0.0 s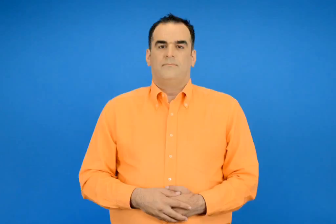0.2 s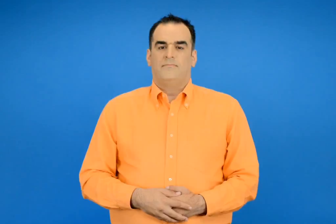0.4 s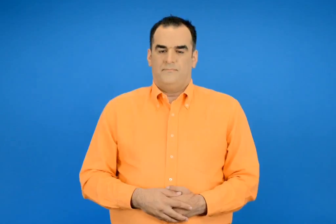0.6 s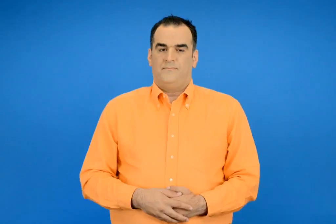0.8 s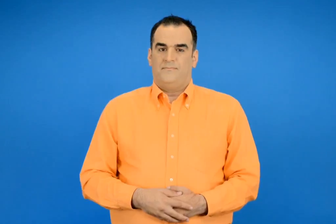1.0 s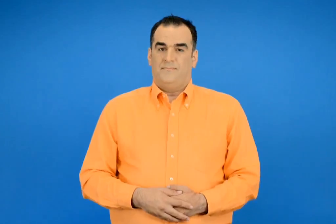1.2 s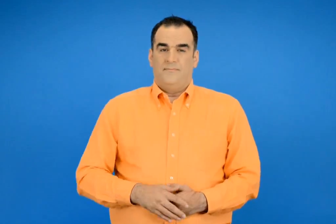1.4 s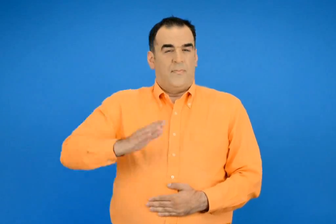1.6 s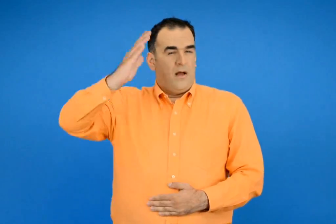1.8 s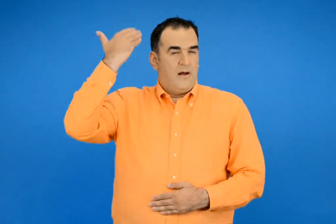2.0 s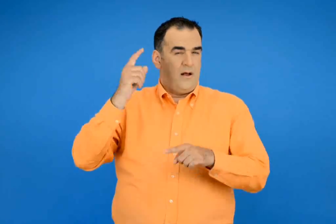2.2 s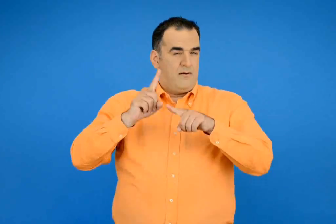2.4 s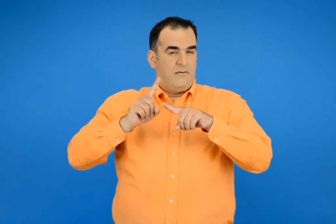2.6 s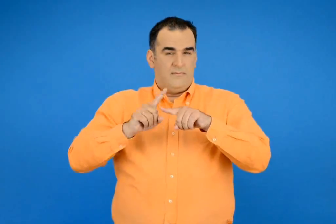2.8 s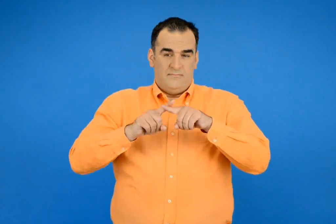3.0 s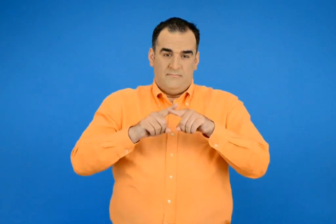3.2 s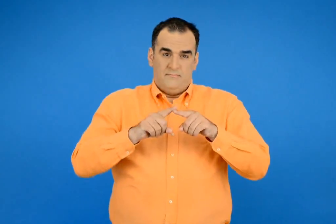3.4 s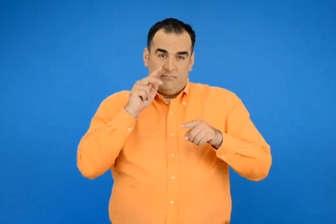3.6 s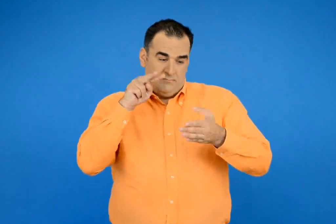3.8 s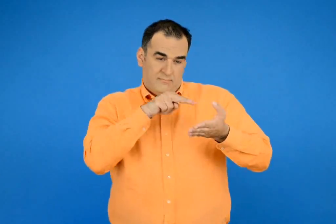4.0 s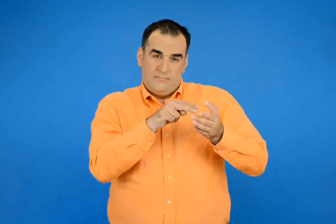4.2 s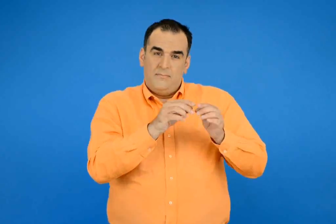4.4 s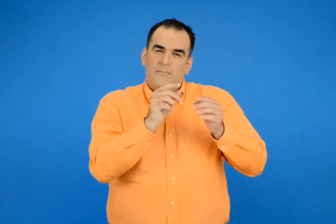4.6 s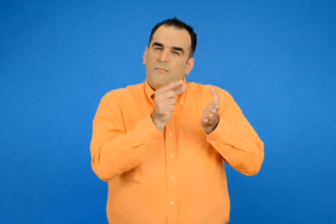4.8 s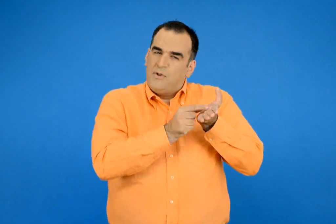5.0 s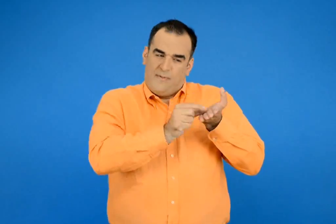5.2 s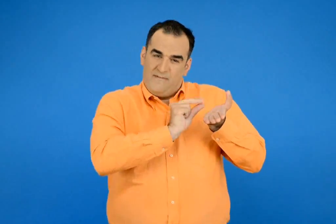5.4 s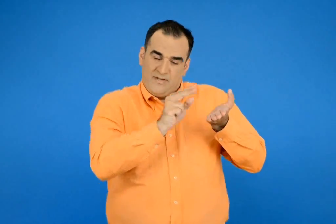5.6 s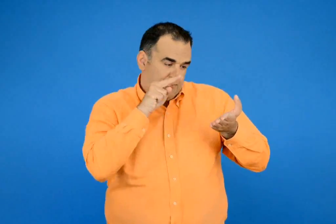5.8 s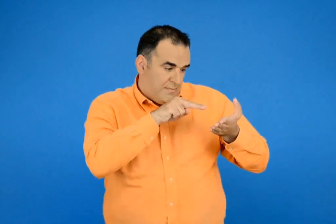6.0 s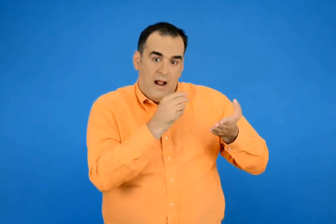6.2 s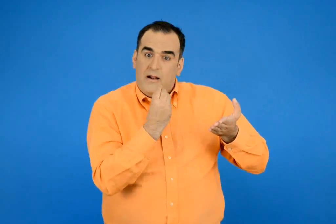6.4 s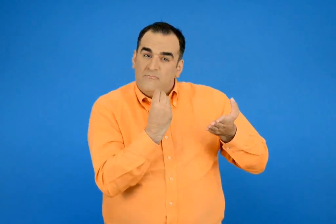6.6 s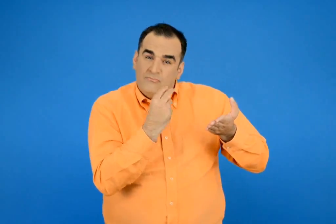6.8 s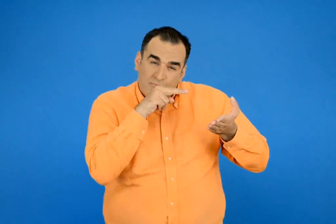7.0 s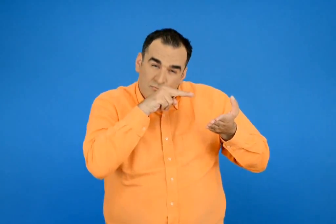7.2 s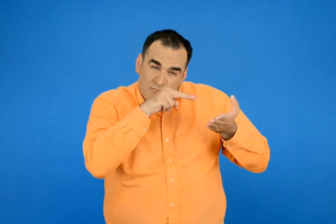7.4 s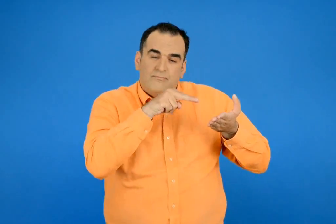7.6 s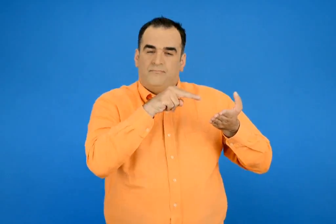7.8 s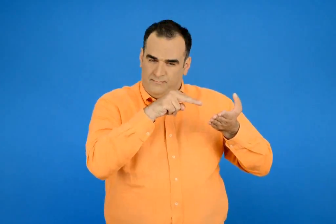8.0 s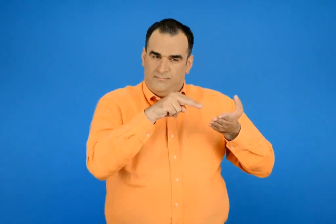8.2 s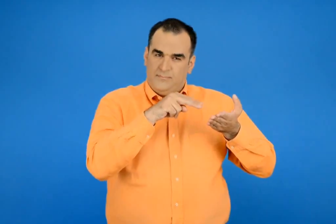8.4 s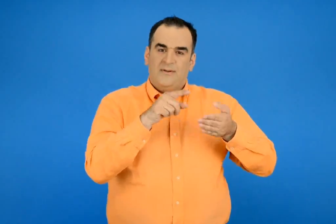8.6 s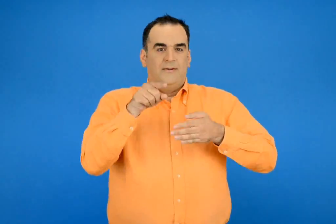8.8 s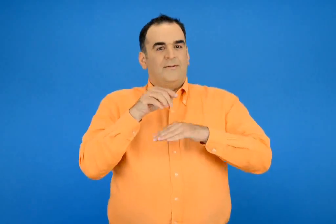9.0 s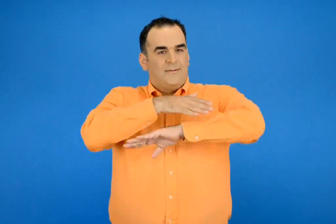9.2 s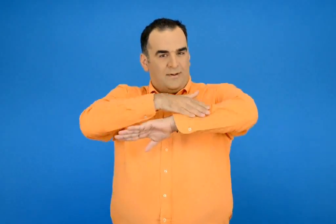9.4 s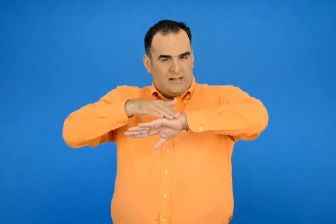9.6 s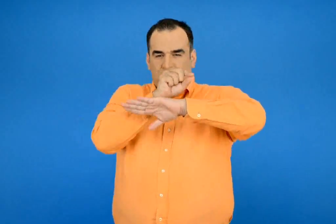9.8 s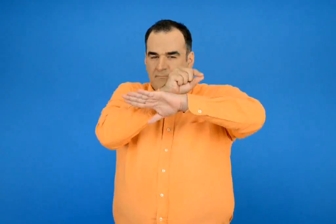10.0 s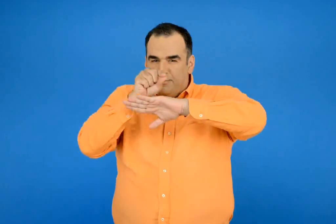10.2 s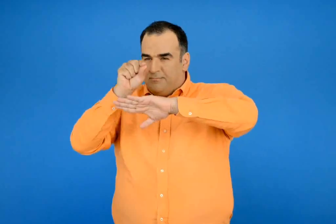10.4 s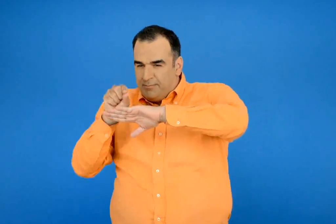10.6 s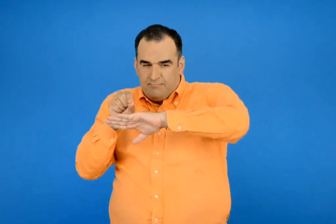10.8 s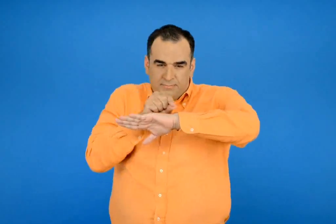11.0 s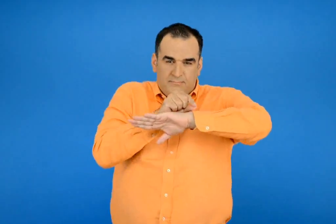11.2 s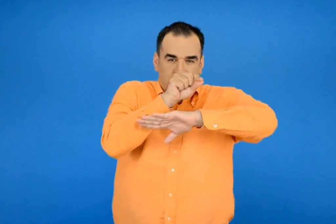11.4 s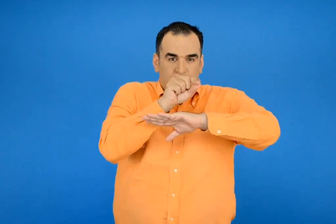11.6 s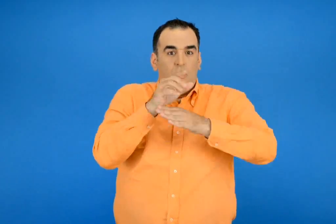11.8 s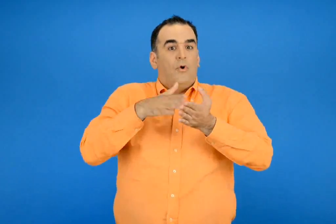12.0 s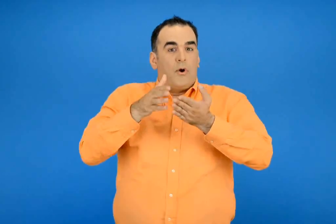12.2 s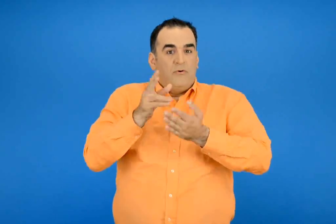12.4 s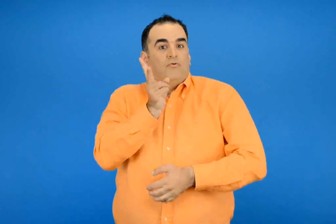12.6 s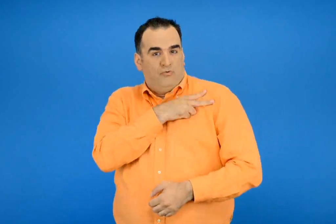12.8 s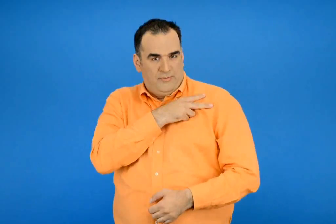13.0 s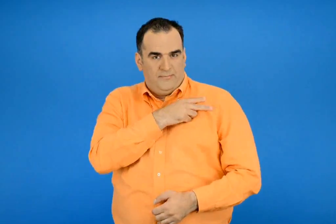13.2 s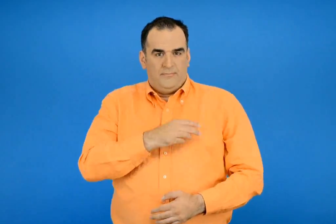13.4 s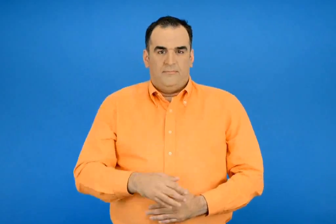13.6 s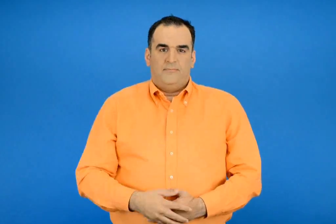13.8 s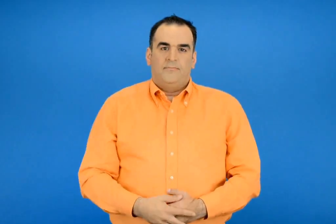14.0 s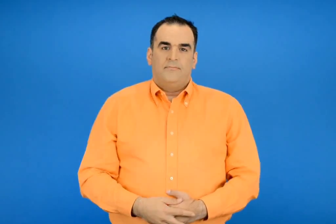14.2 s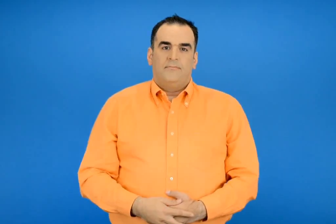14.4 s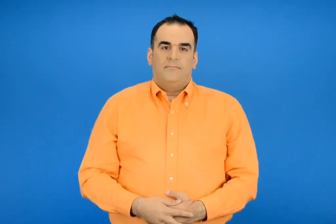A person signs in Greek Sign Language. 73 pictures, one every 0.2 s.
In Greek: γνωρίζω καλυτέρα τα γεωμετρικά μοτίβα
